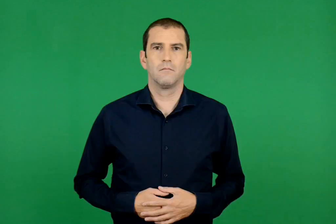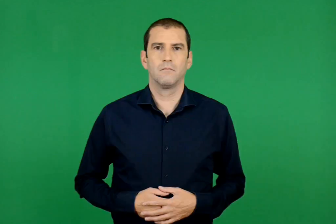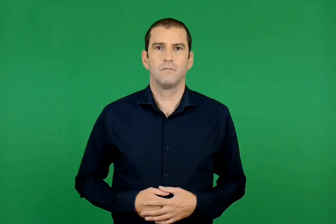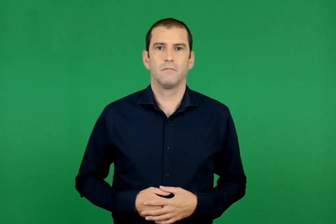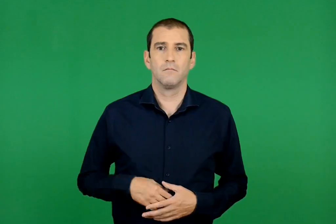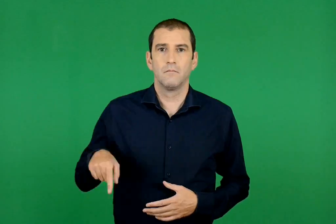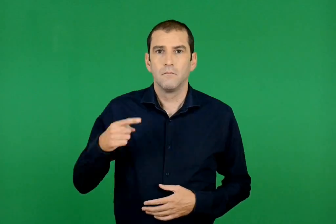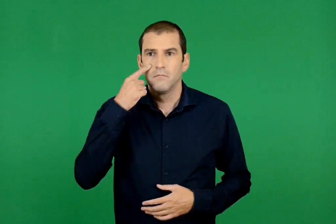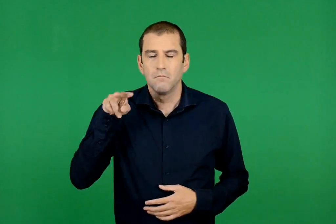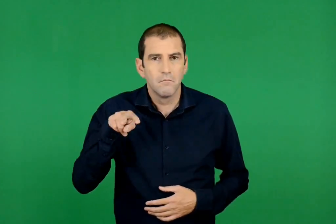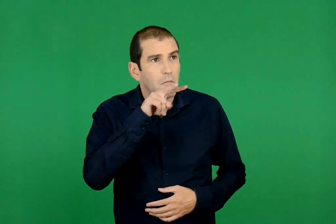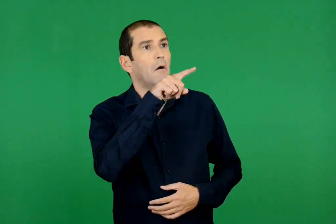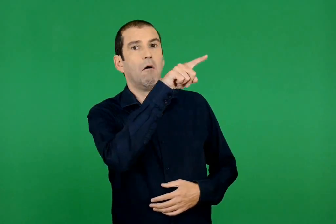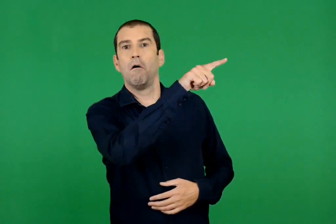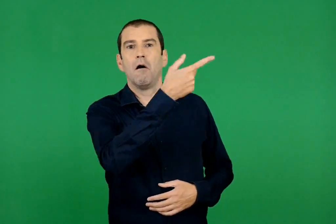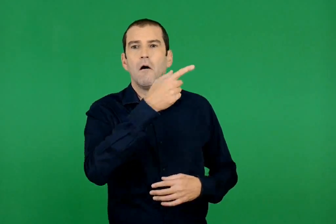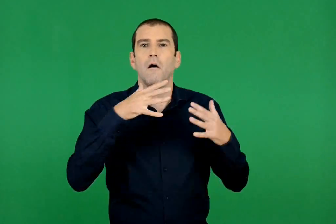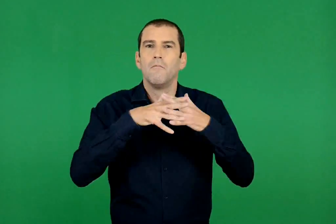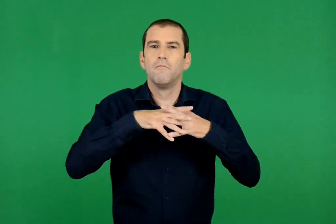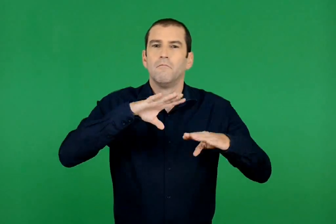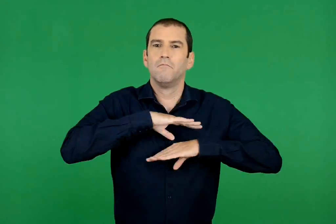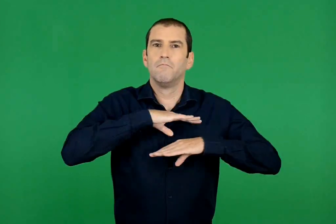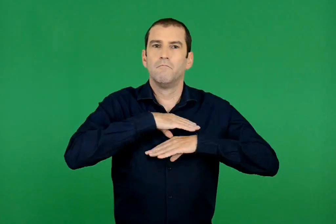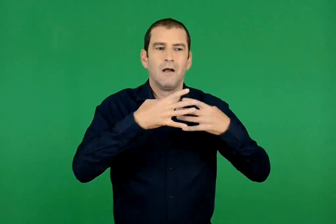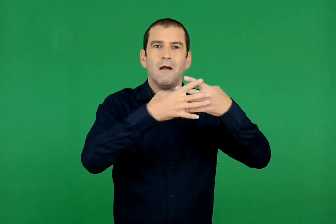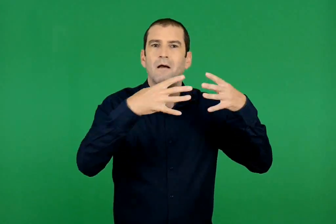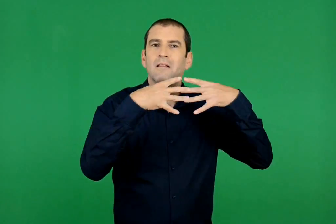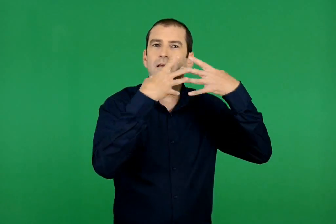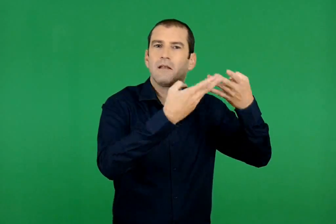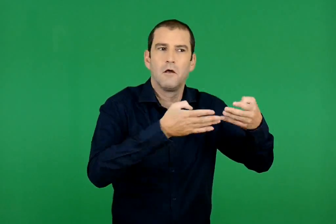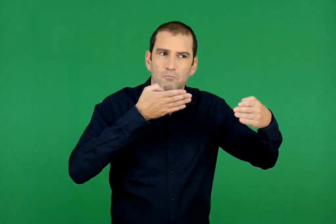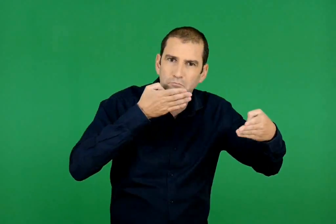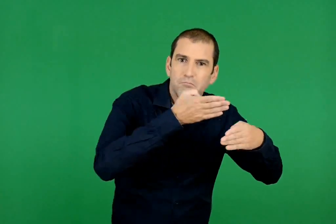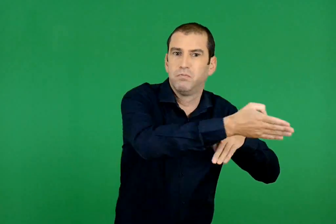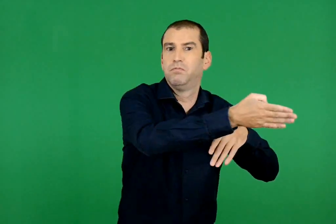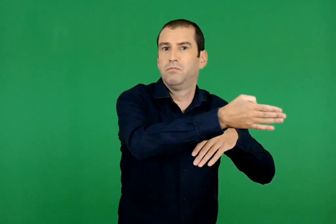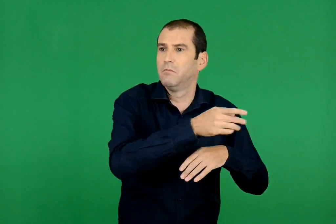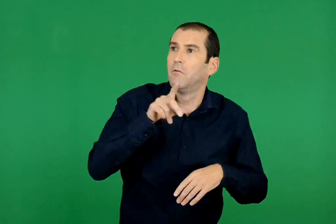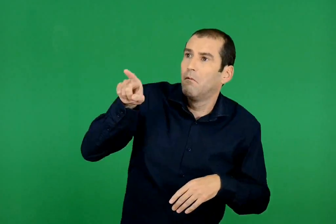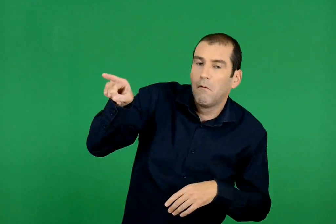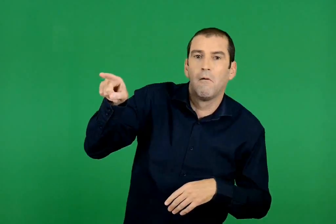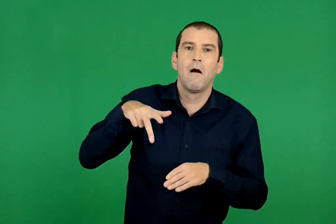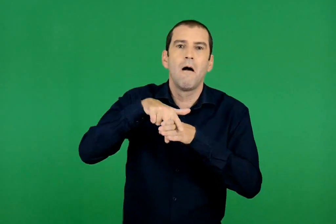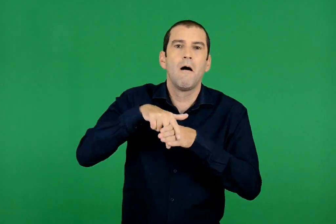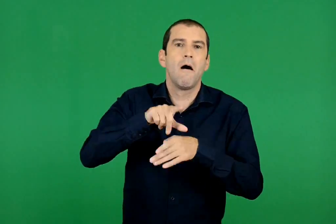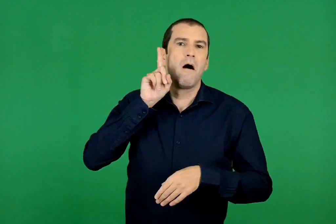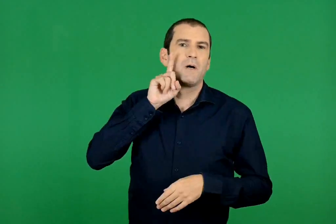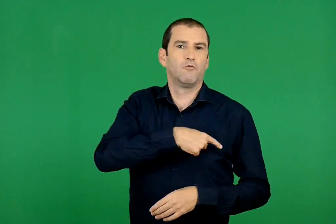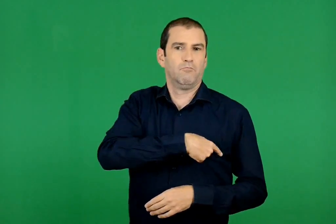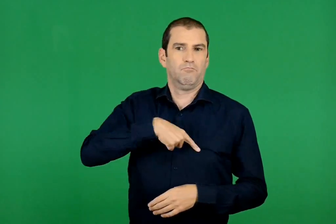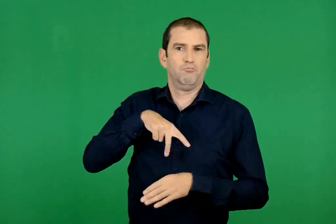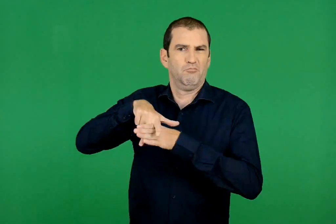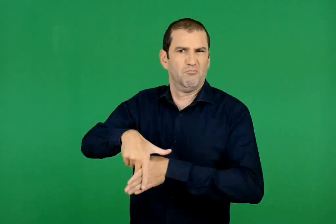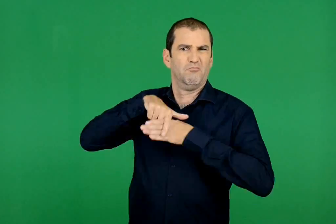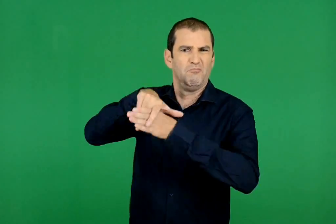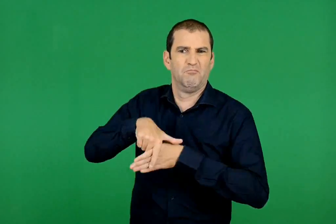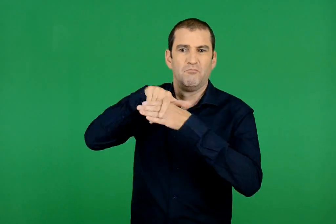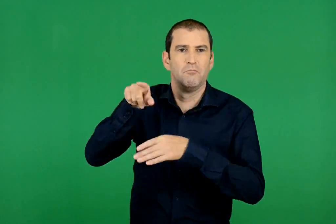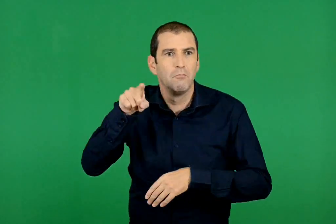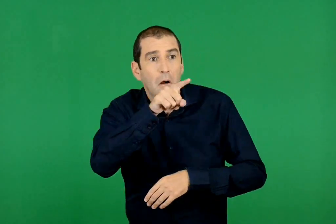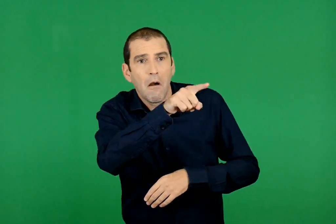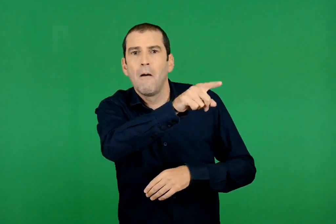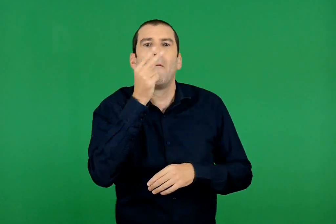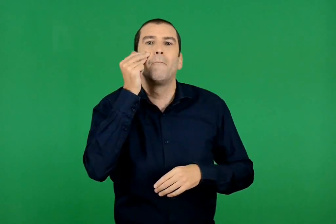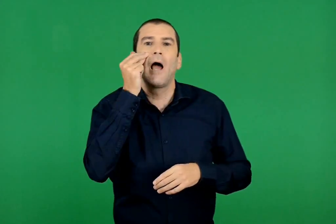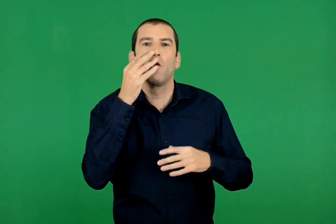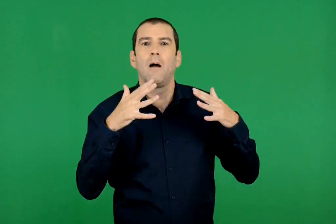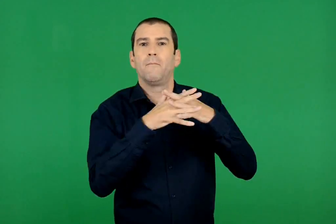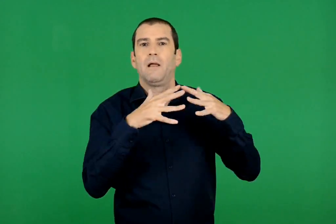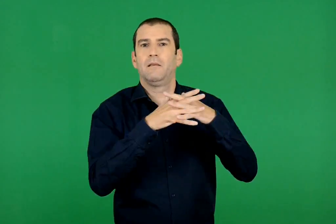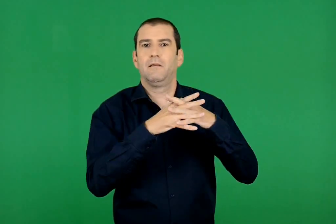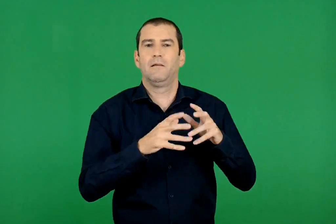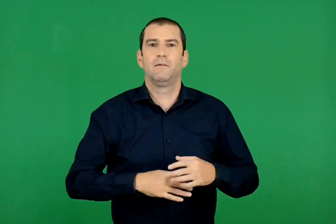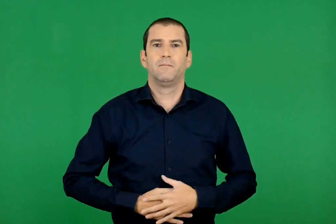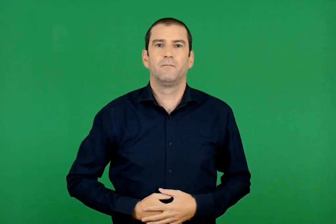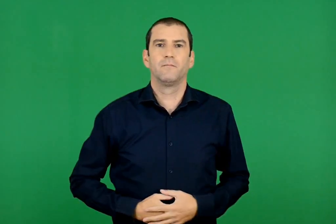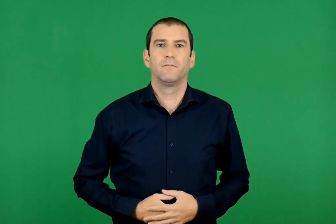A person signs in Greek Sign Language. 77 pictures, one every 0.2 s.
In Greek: το μάτι του πήρε τους πολεμιστές που πατούσαν την τροία , τις αμαζόνες καβάλα στα άγρια άλογά τους και τη μάχη του μαραθώνα
